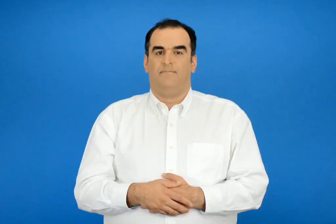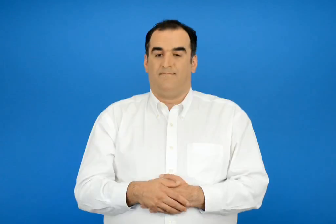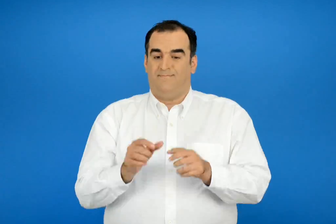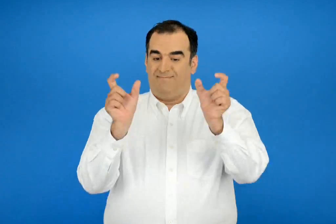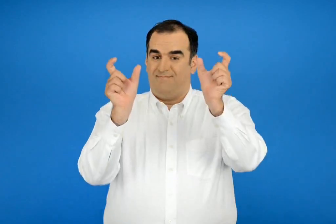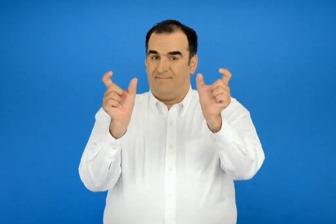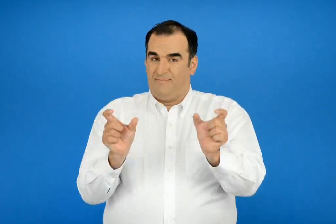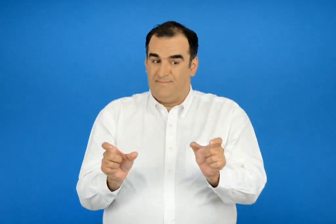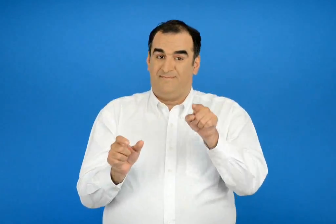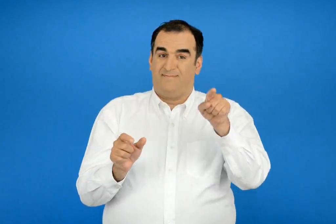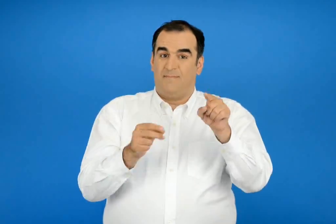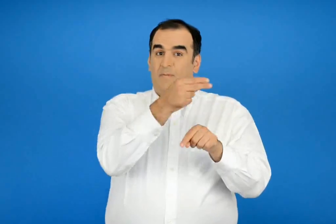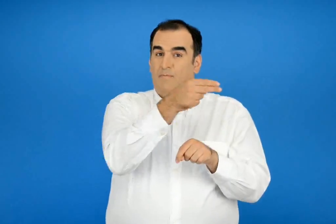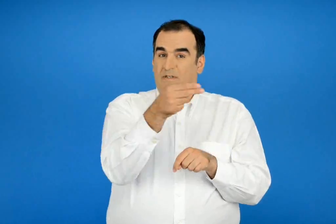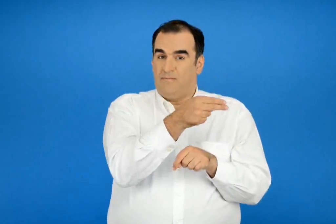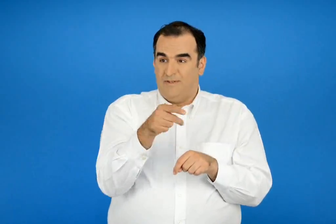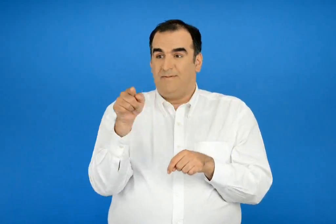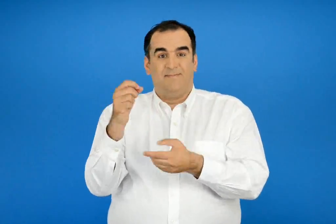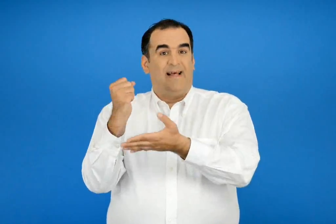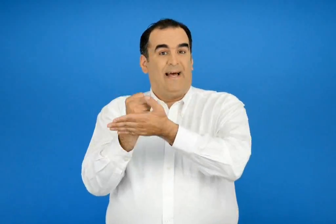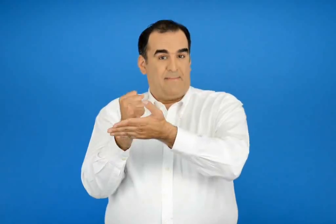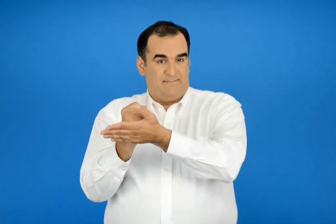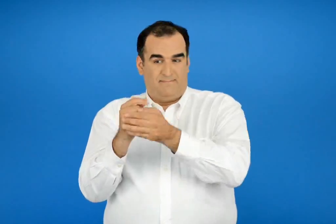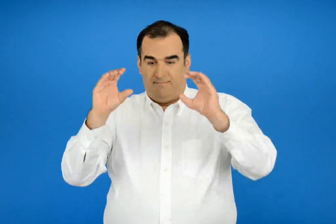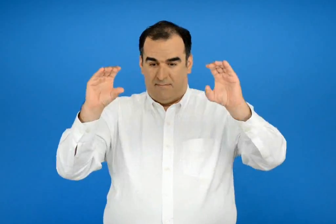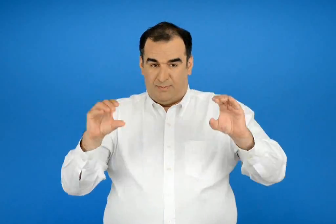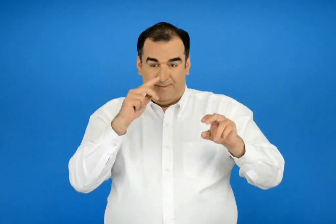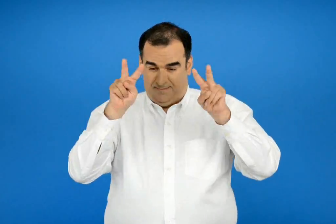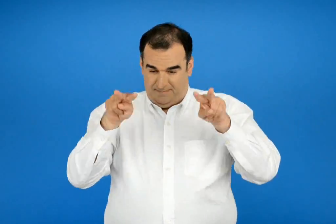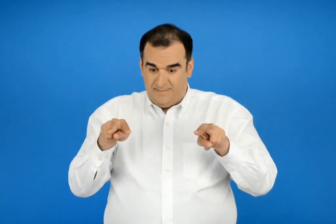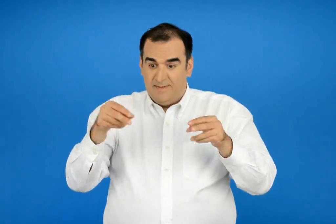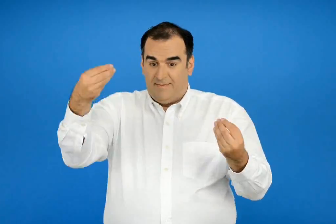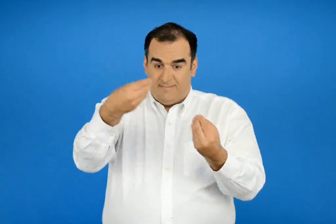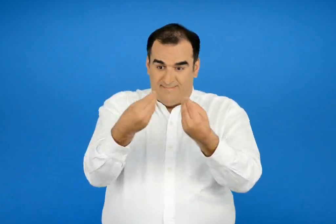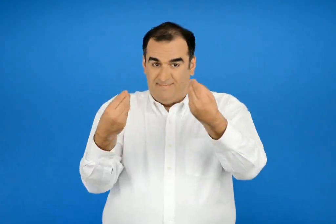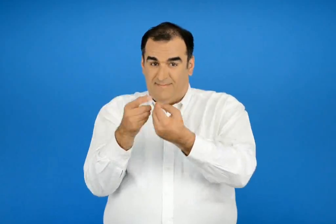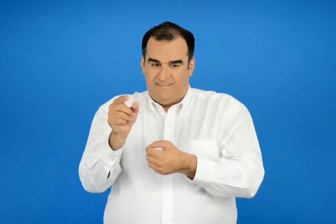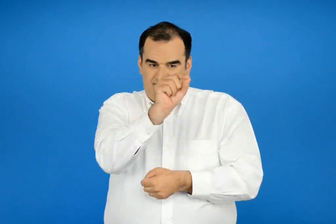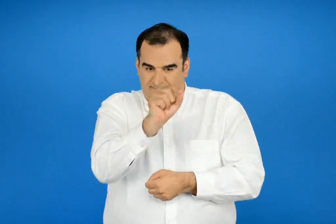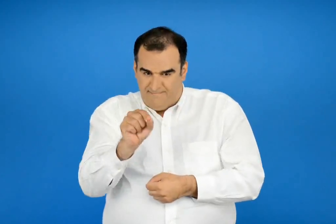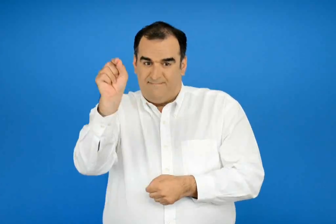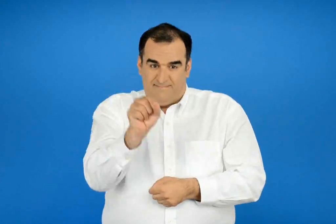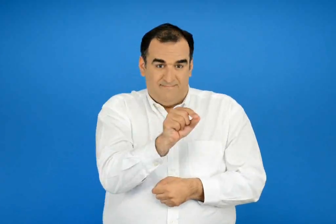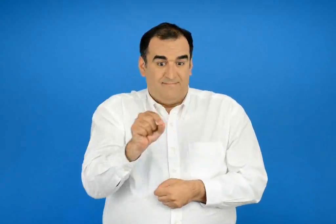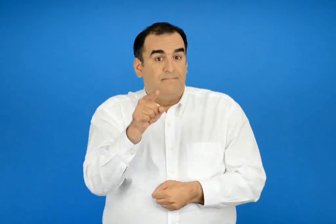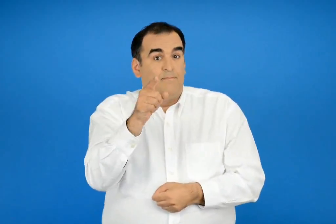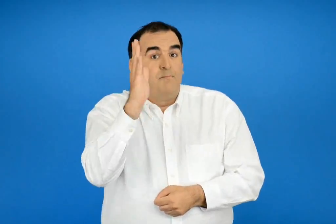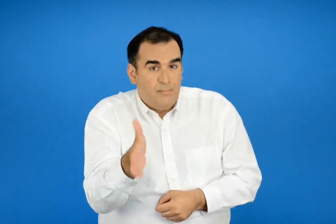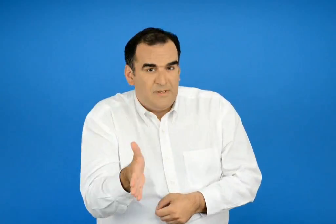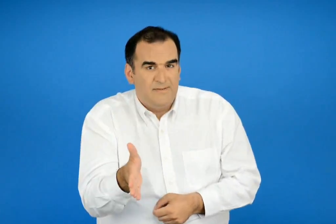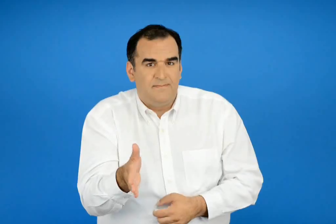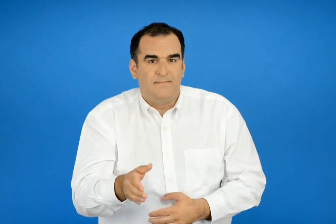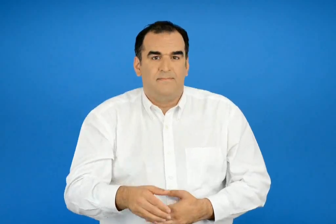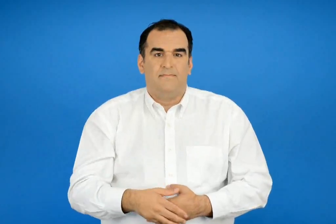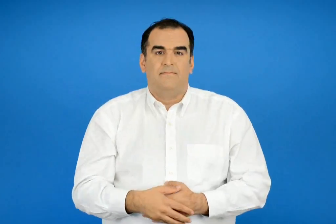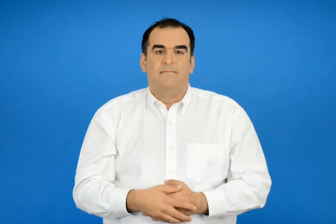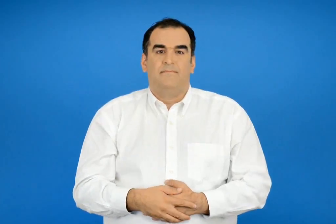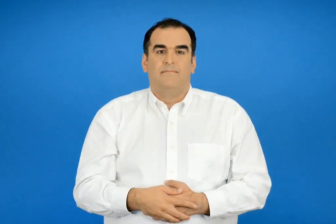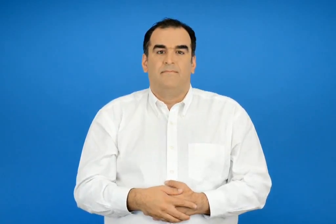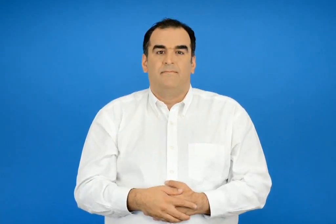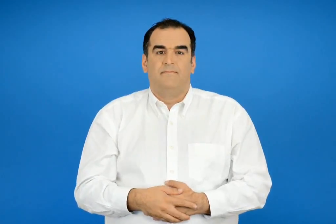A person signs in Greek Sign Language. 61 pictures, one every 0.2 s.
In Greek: μπορείς τώρα να βρεις από ποιό γράμμα η μήνυμα ηλεκτρονικού ταχυδρομείου είναι καθεμιά από τις παρακάτω προτάσεις ; ένωσε τα
